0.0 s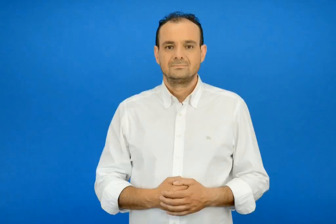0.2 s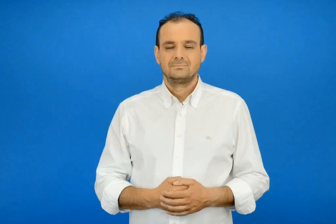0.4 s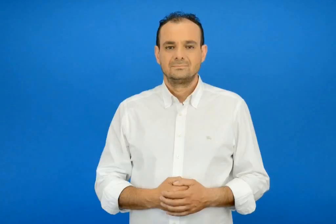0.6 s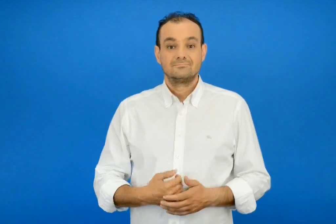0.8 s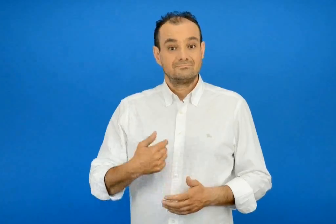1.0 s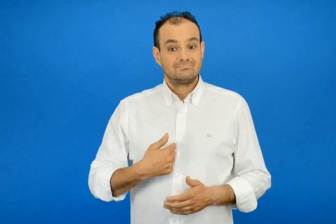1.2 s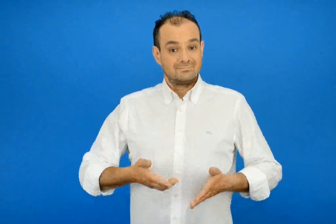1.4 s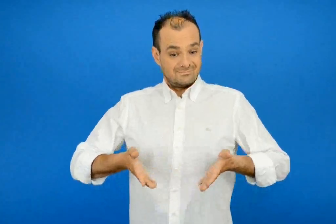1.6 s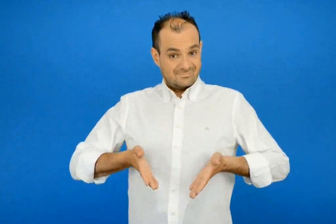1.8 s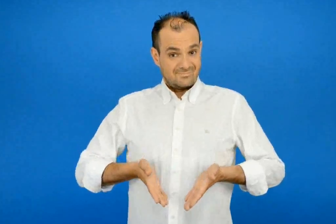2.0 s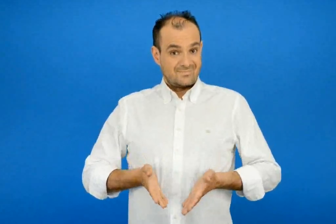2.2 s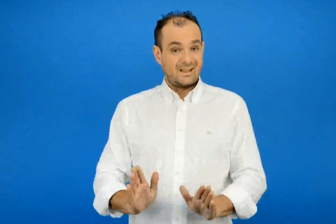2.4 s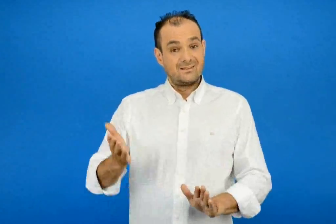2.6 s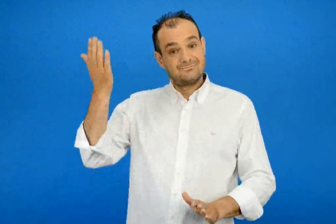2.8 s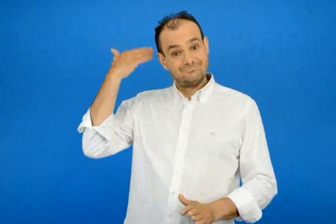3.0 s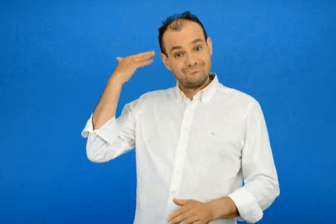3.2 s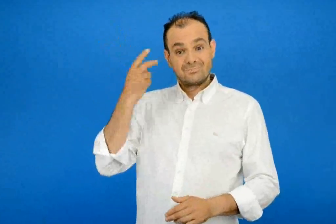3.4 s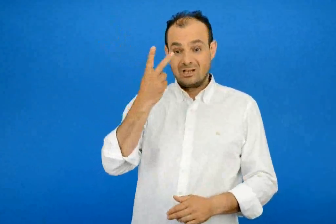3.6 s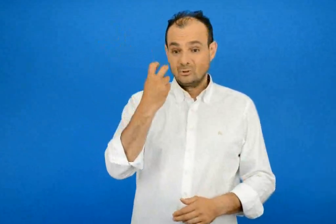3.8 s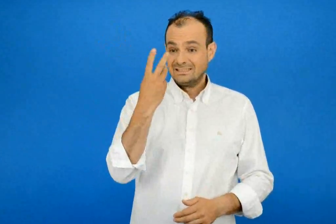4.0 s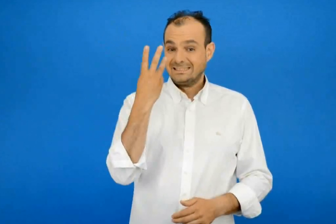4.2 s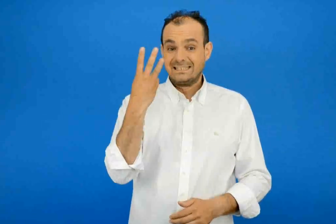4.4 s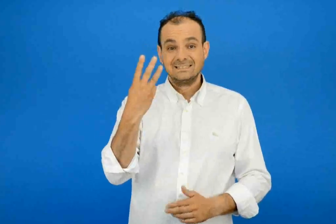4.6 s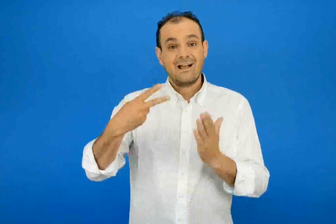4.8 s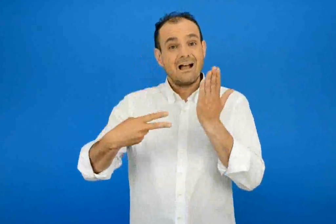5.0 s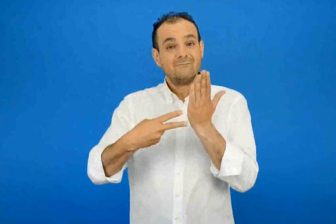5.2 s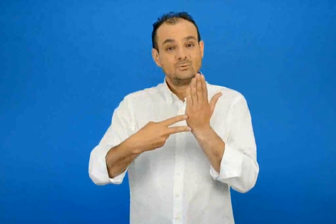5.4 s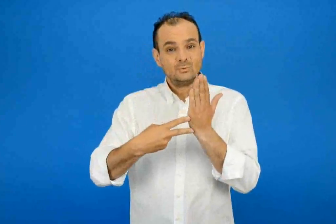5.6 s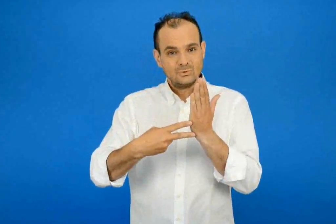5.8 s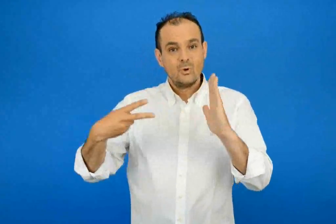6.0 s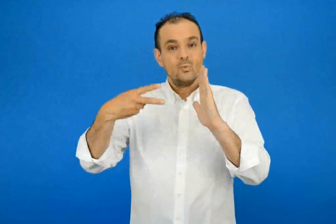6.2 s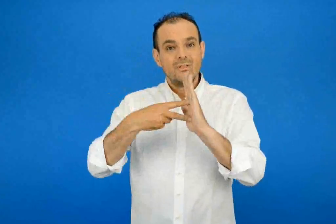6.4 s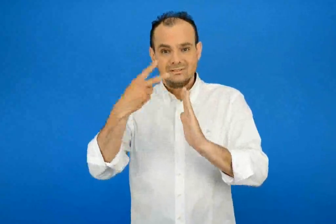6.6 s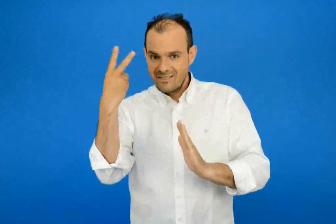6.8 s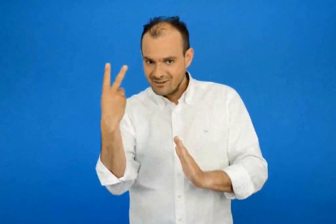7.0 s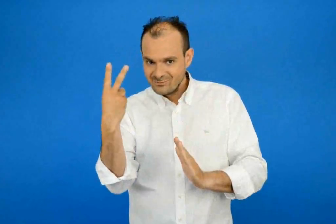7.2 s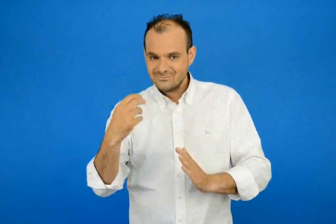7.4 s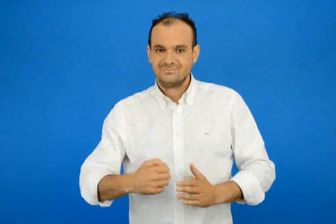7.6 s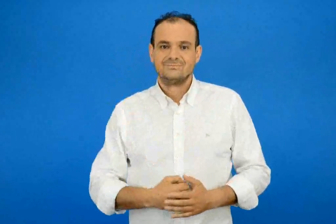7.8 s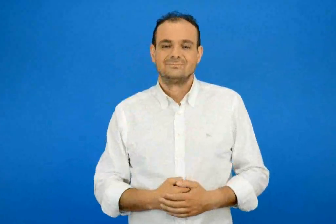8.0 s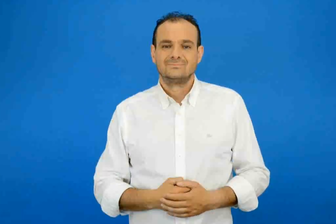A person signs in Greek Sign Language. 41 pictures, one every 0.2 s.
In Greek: γεννήθηκα στις 23 αυγούστου 2002
